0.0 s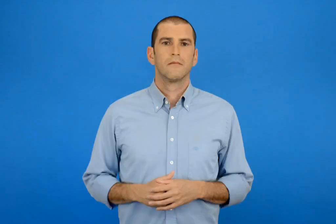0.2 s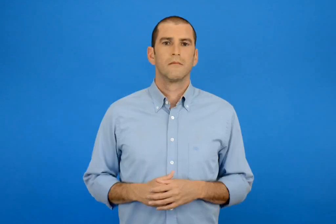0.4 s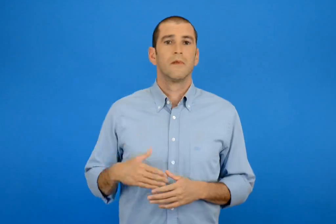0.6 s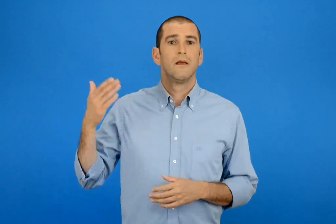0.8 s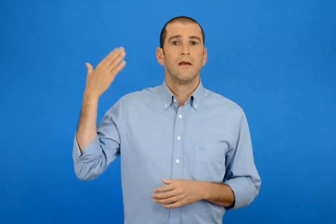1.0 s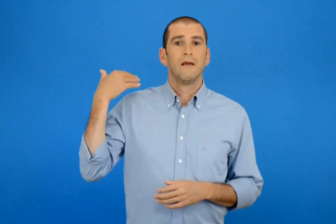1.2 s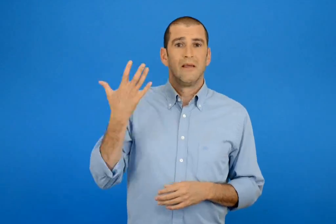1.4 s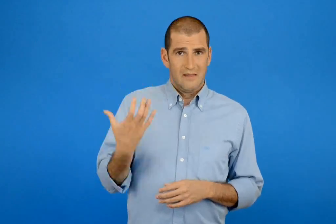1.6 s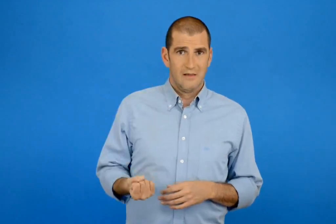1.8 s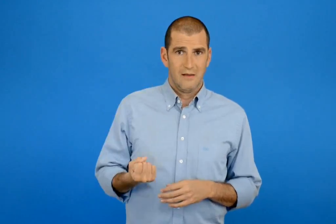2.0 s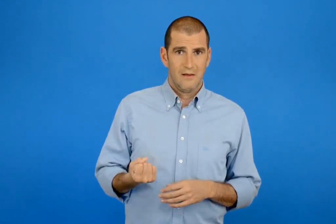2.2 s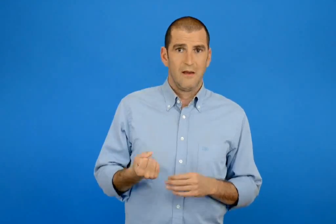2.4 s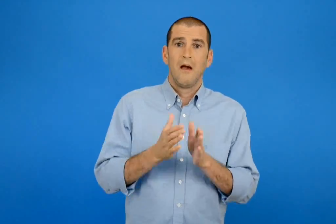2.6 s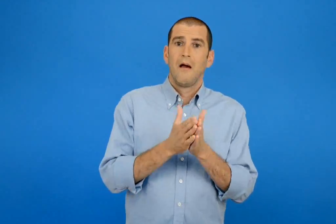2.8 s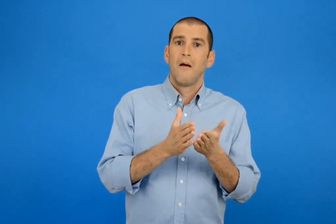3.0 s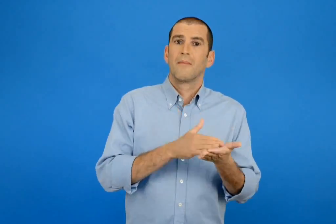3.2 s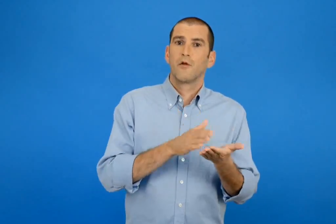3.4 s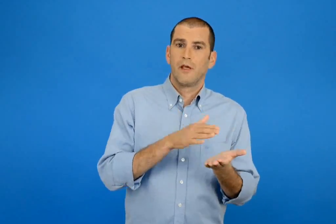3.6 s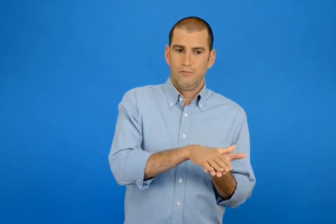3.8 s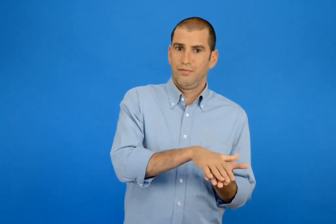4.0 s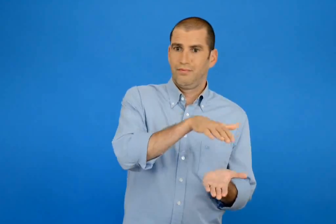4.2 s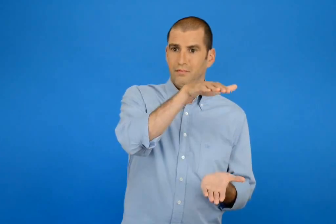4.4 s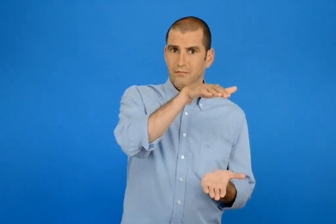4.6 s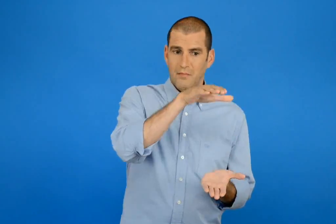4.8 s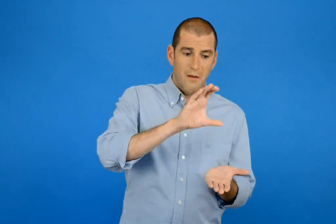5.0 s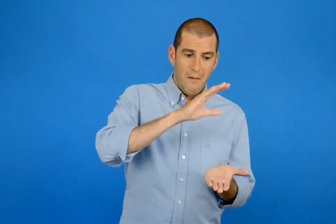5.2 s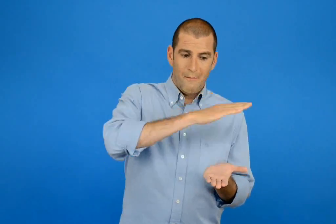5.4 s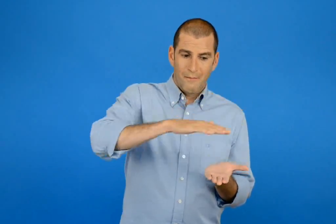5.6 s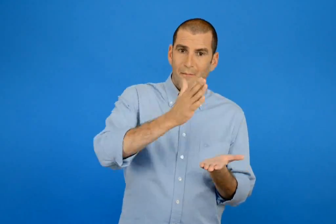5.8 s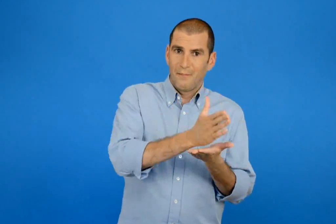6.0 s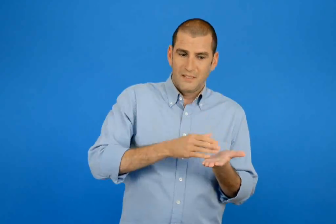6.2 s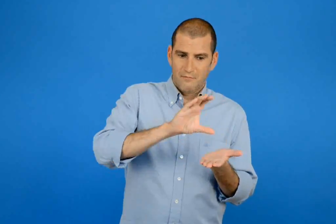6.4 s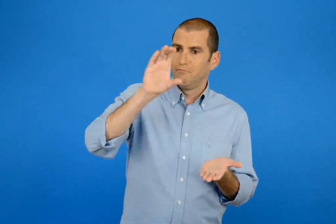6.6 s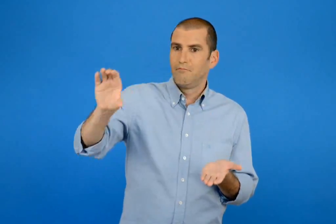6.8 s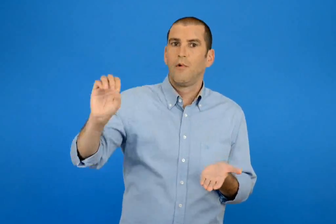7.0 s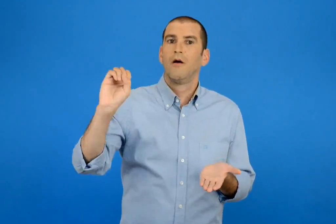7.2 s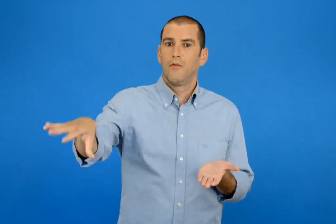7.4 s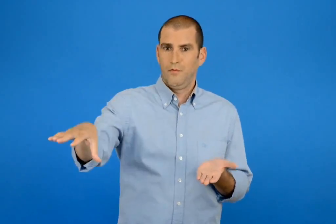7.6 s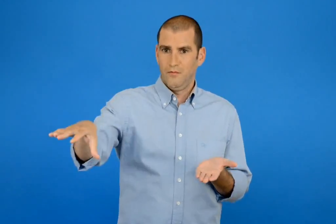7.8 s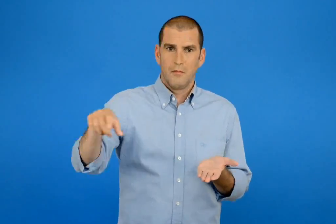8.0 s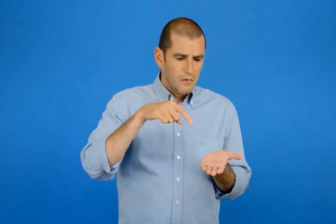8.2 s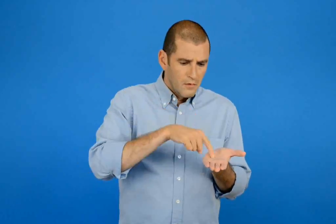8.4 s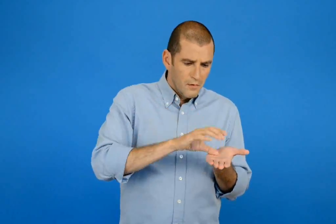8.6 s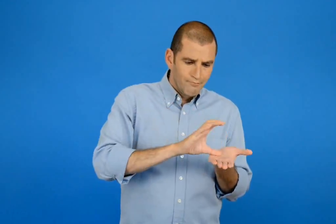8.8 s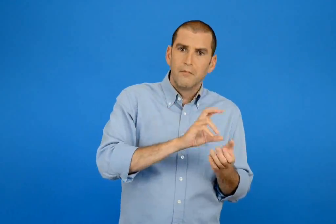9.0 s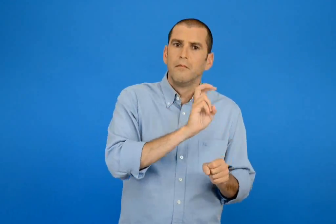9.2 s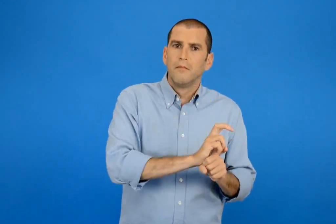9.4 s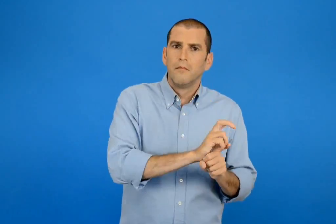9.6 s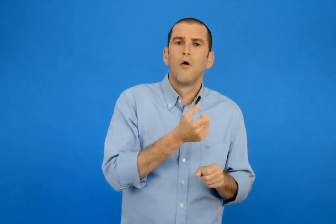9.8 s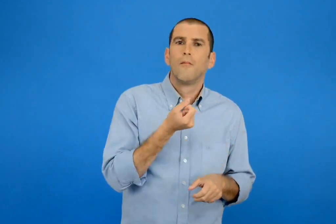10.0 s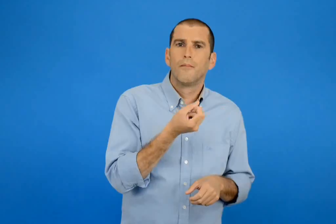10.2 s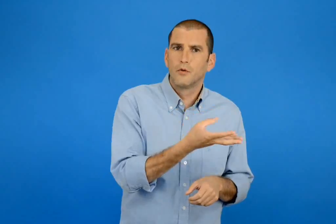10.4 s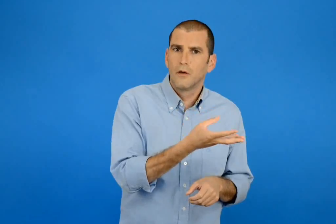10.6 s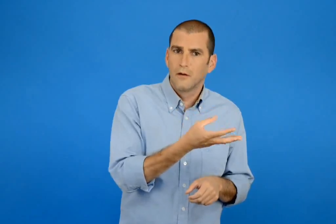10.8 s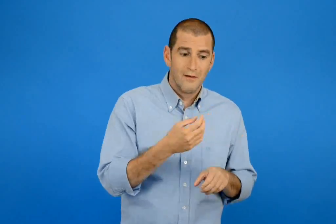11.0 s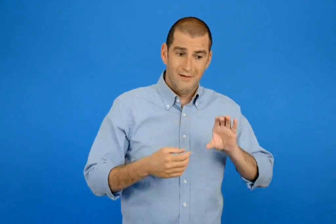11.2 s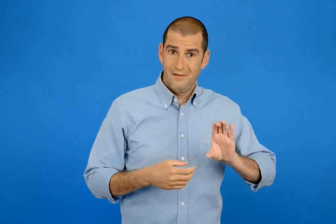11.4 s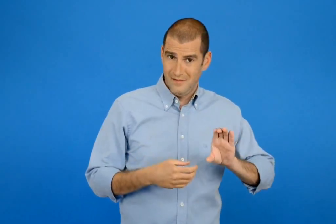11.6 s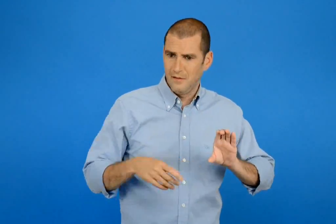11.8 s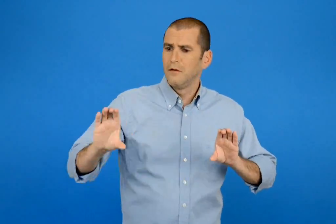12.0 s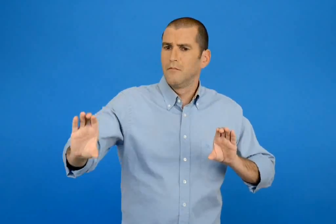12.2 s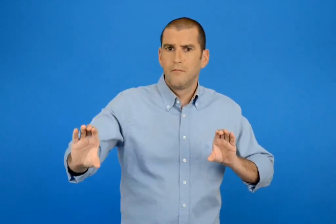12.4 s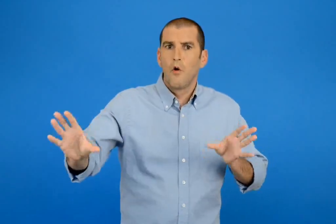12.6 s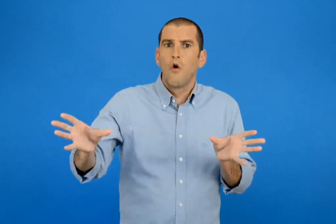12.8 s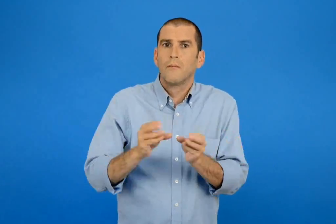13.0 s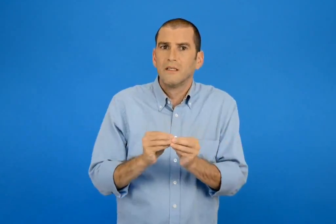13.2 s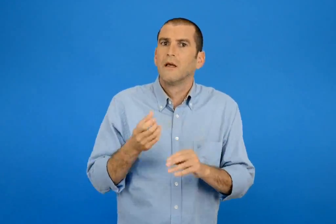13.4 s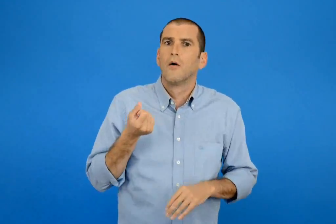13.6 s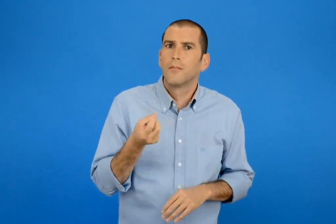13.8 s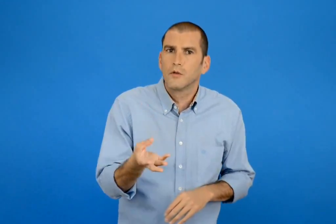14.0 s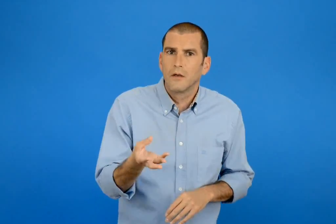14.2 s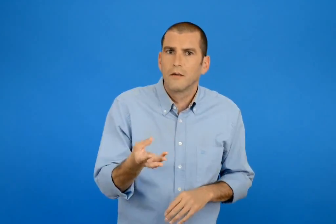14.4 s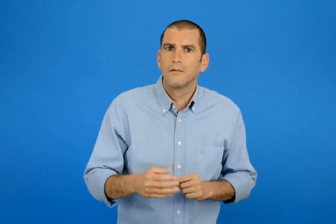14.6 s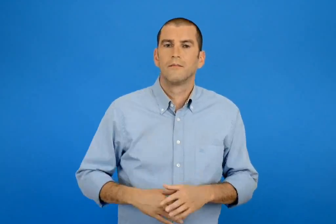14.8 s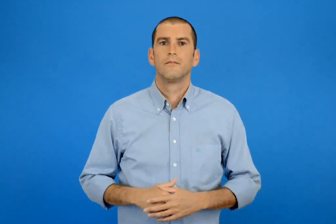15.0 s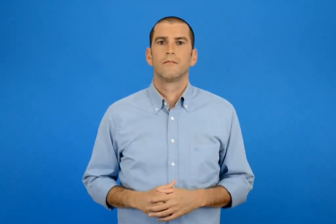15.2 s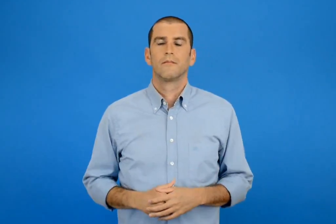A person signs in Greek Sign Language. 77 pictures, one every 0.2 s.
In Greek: είχα περιοδικά σου χάρισα τα μισά πόσα περιοδικά μου έχουν μείνει ; πόσα περιοδικά έχουμε και οι δύο μαζί ;
